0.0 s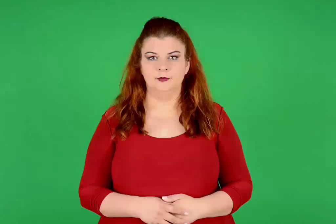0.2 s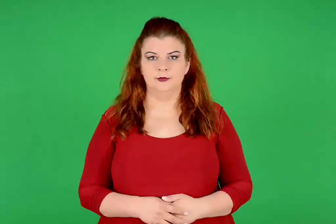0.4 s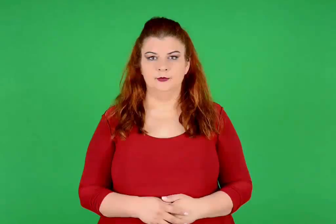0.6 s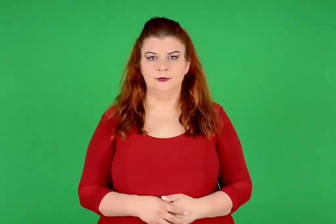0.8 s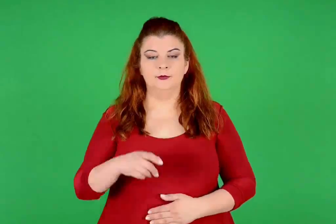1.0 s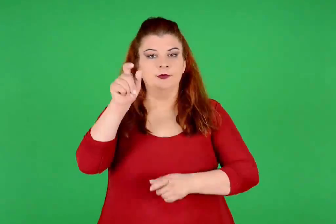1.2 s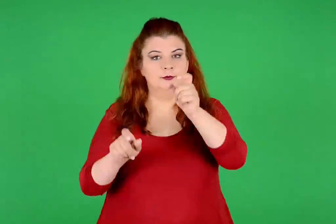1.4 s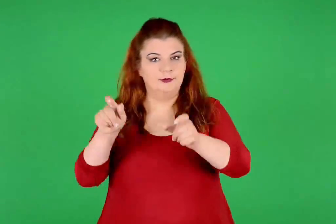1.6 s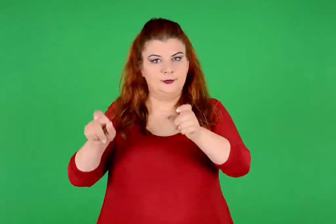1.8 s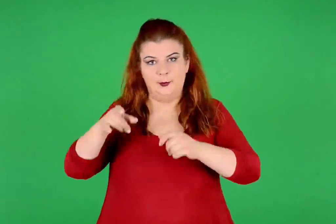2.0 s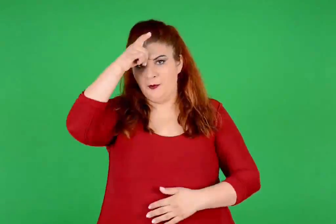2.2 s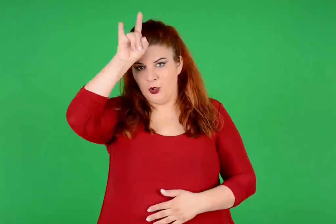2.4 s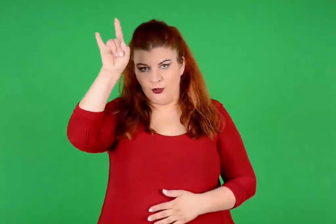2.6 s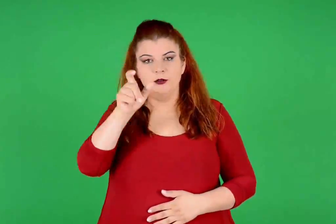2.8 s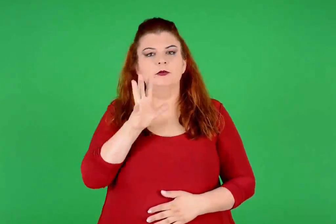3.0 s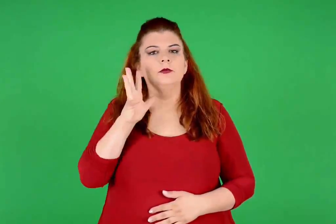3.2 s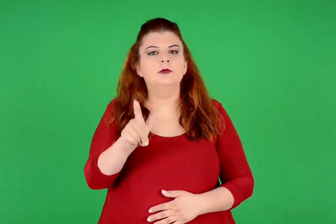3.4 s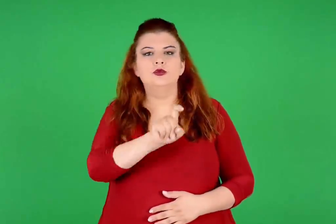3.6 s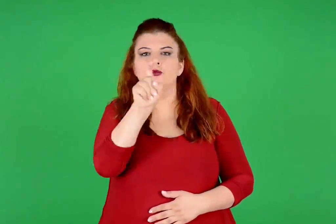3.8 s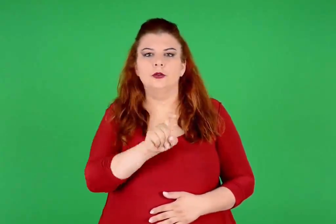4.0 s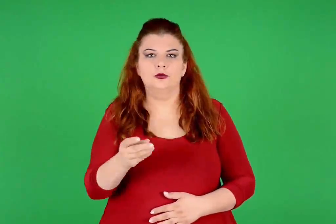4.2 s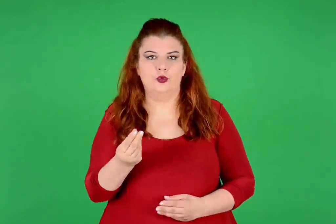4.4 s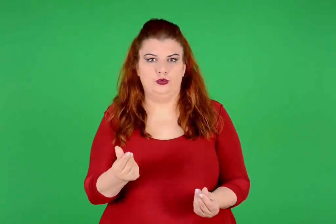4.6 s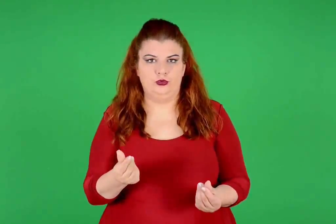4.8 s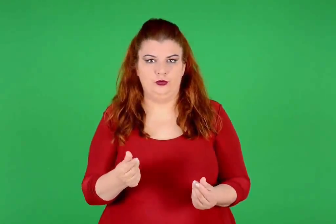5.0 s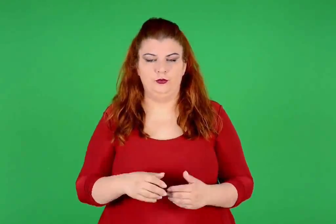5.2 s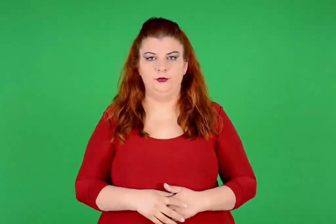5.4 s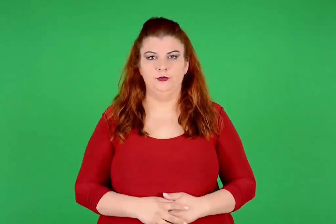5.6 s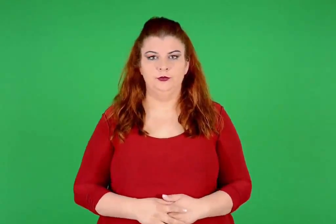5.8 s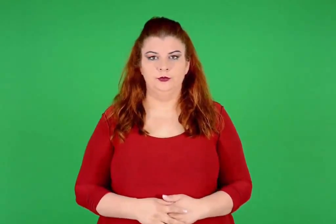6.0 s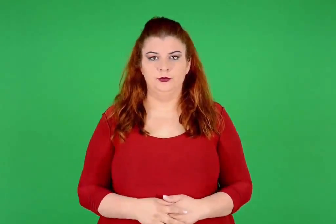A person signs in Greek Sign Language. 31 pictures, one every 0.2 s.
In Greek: η καθημερινή ζωή των μινωιτών
